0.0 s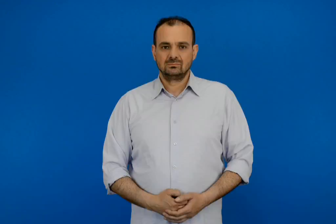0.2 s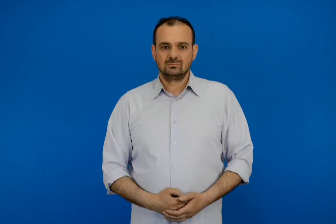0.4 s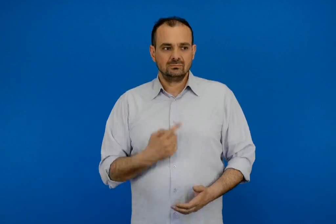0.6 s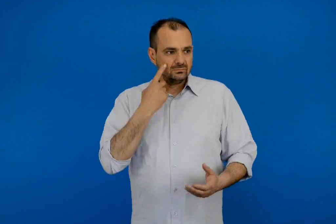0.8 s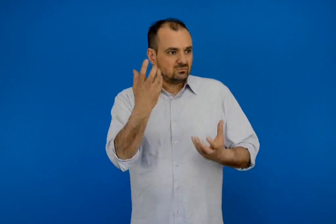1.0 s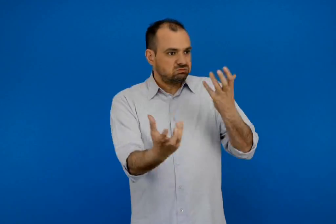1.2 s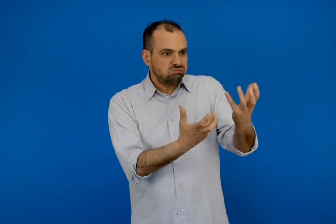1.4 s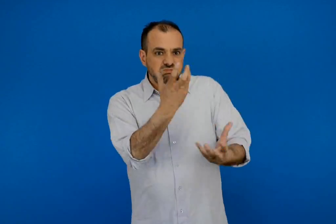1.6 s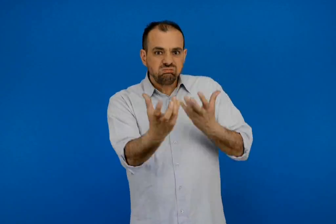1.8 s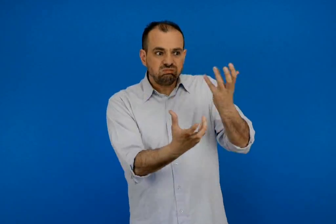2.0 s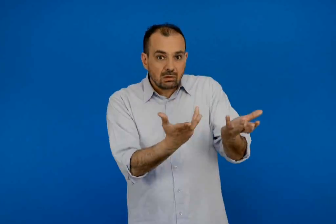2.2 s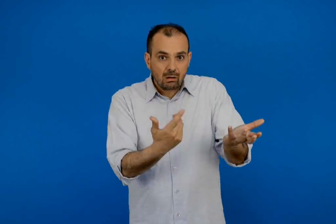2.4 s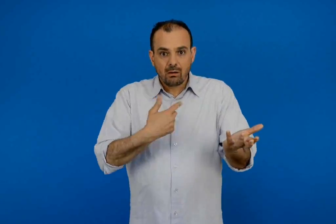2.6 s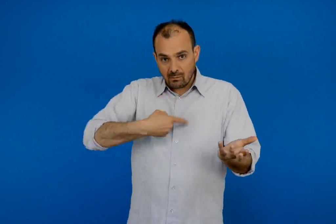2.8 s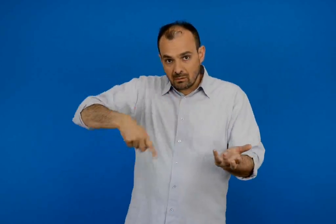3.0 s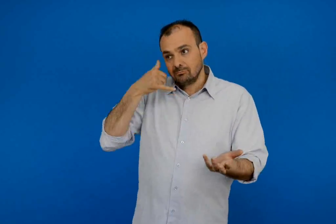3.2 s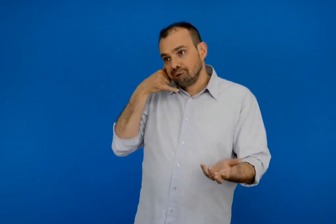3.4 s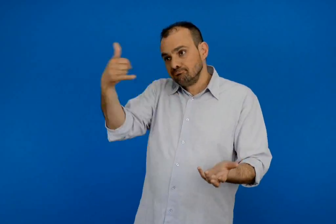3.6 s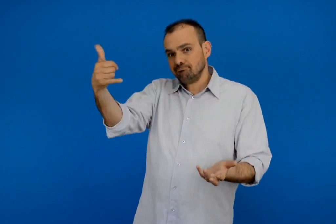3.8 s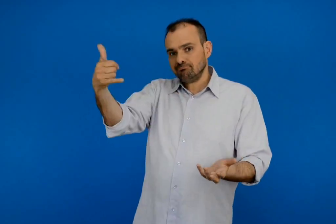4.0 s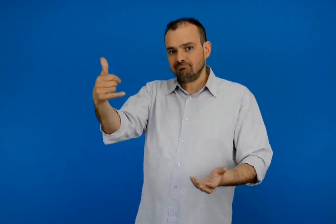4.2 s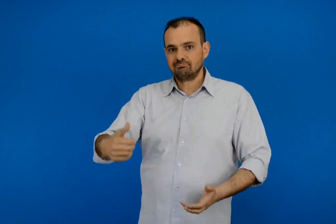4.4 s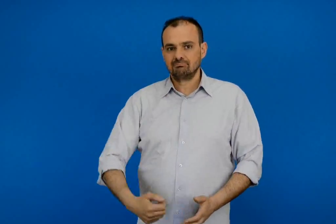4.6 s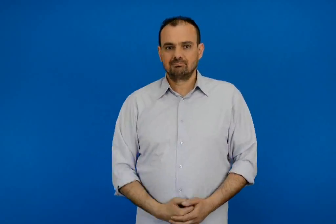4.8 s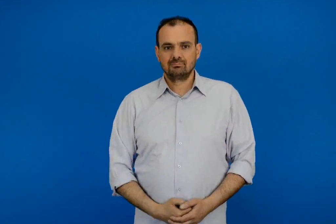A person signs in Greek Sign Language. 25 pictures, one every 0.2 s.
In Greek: τηλεφωνούμε αν ξεσπάσει πυρκαγιά
